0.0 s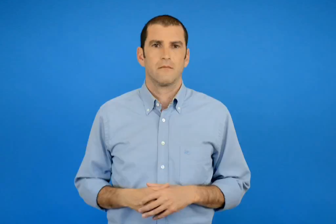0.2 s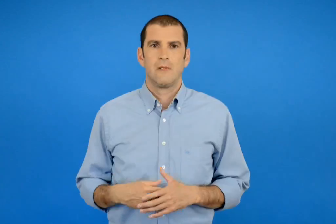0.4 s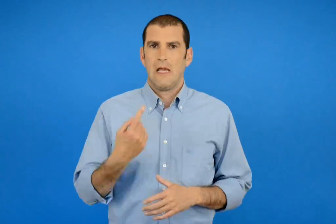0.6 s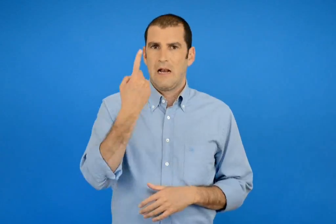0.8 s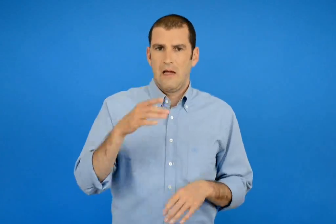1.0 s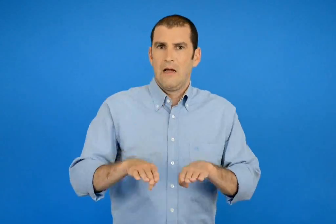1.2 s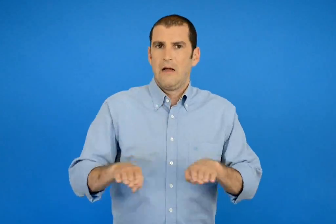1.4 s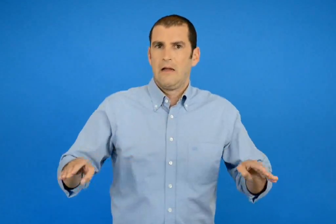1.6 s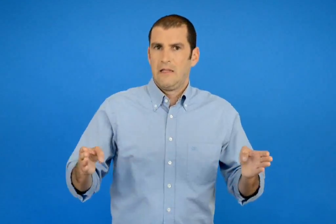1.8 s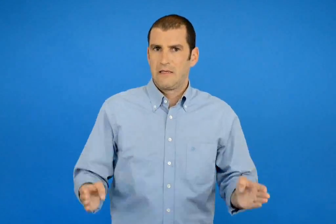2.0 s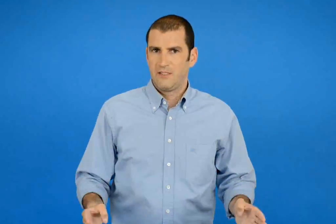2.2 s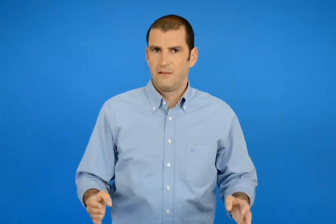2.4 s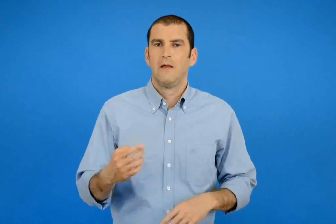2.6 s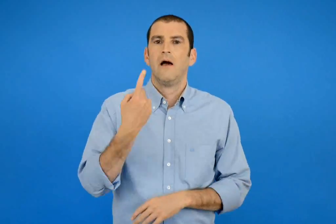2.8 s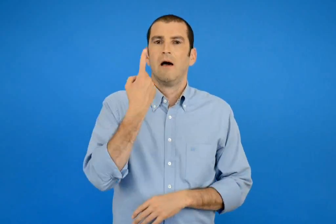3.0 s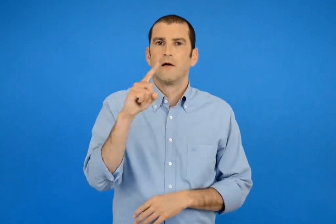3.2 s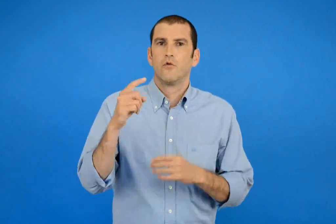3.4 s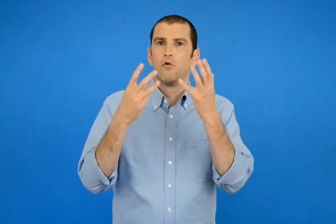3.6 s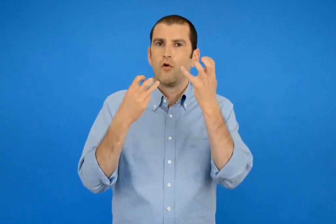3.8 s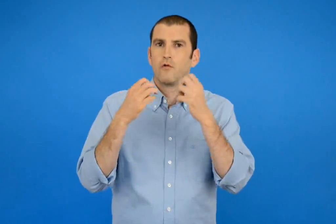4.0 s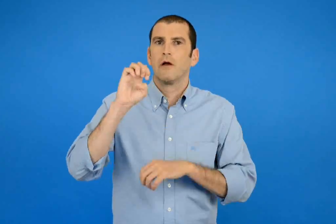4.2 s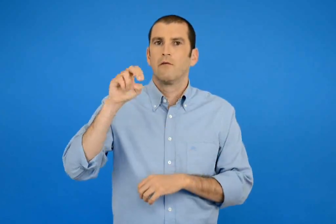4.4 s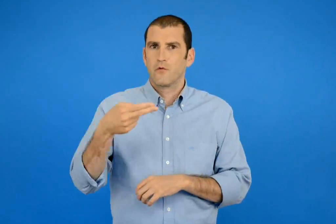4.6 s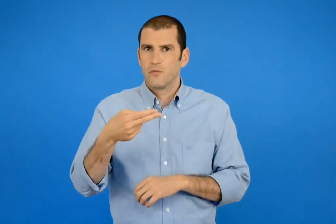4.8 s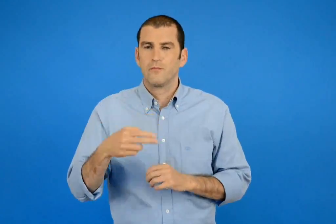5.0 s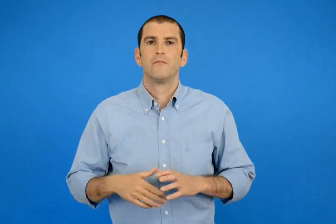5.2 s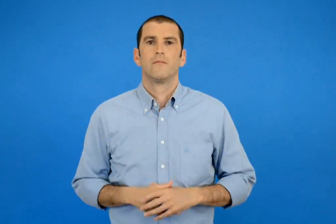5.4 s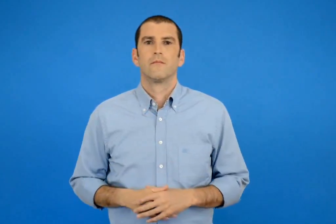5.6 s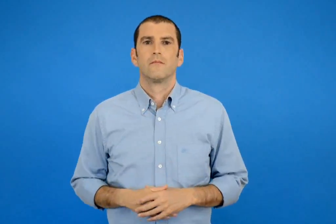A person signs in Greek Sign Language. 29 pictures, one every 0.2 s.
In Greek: 1 τραπέζι 180 €
